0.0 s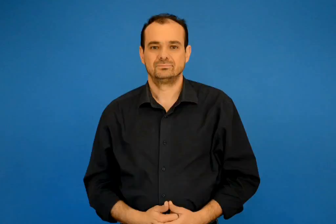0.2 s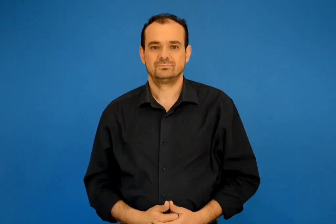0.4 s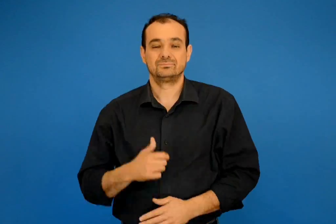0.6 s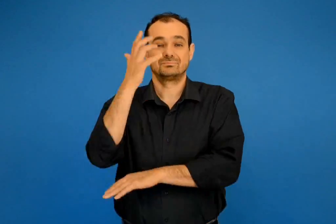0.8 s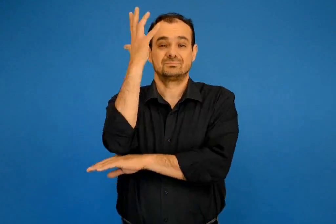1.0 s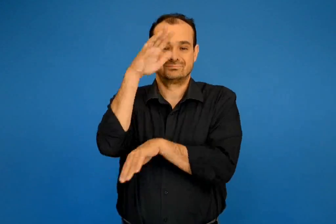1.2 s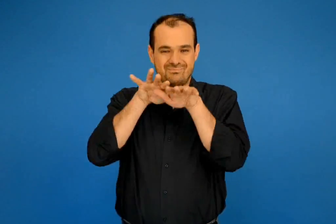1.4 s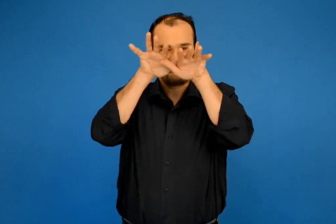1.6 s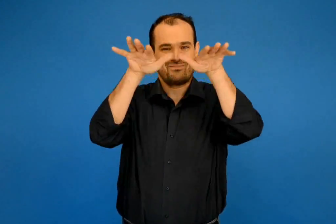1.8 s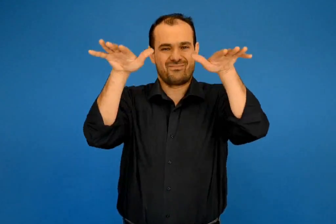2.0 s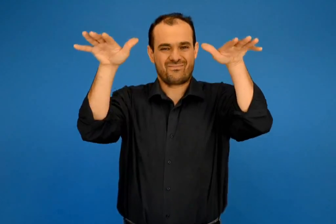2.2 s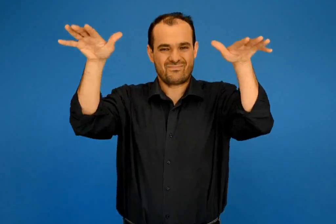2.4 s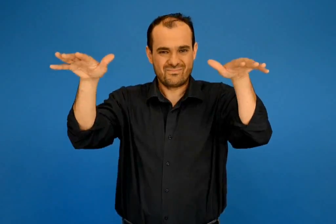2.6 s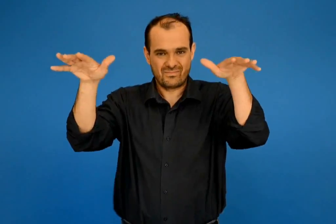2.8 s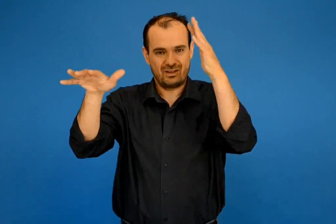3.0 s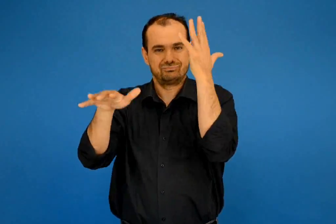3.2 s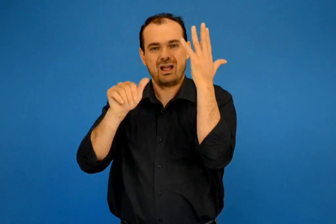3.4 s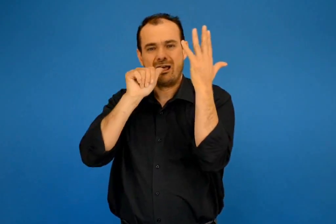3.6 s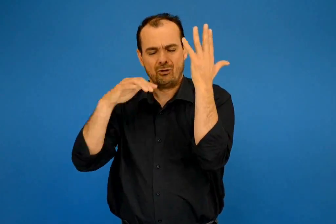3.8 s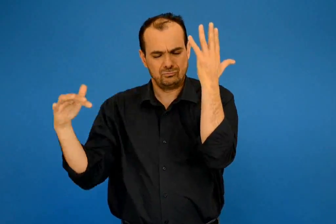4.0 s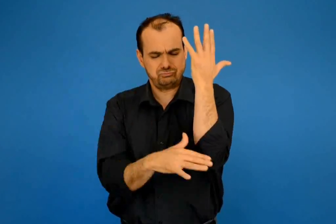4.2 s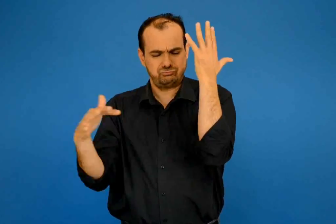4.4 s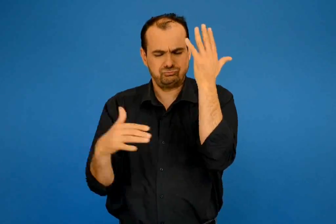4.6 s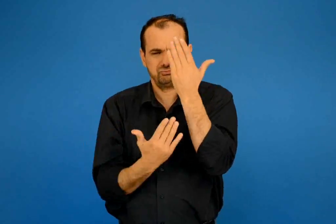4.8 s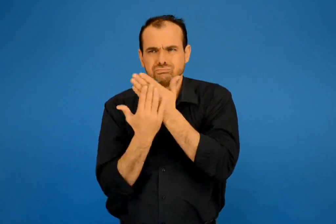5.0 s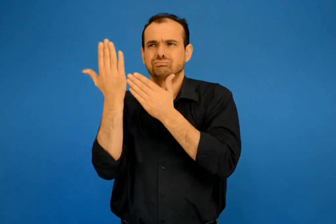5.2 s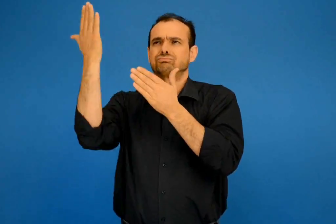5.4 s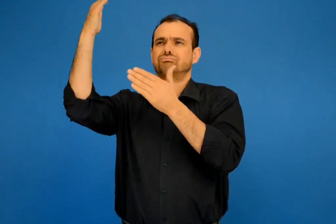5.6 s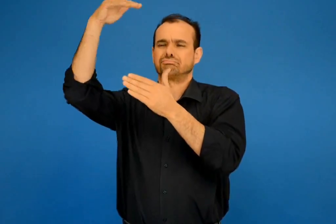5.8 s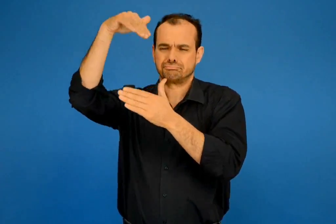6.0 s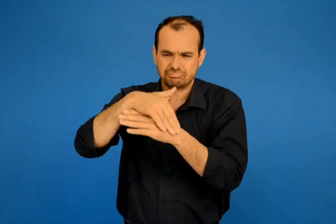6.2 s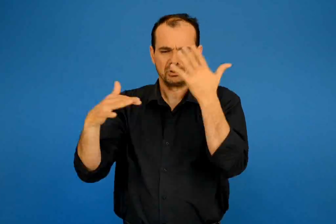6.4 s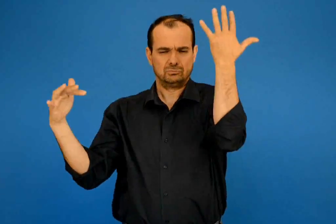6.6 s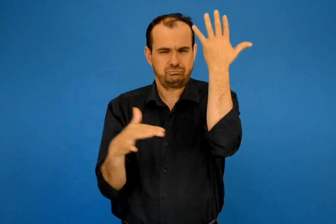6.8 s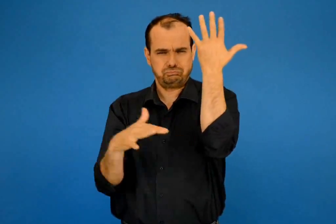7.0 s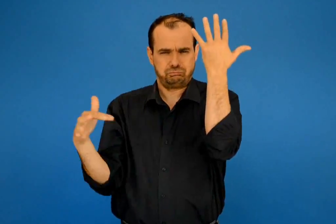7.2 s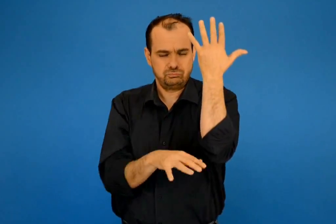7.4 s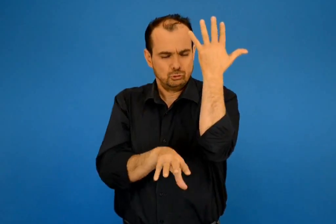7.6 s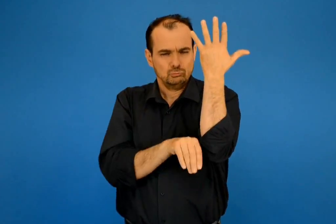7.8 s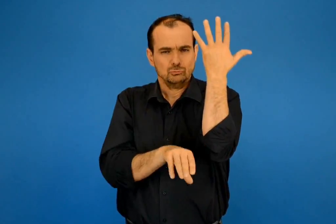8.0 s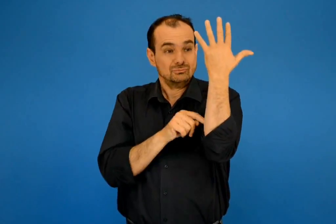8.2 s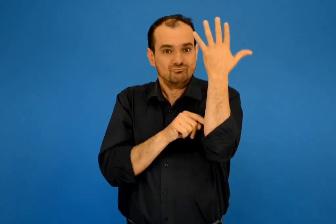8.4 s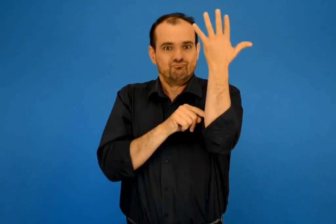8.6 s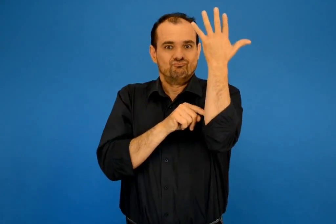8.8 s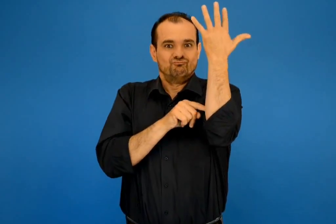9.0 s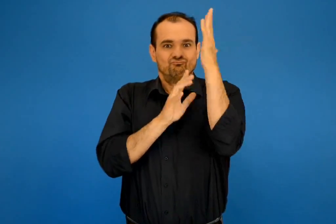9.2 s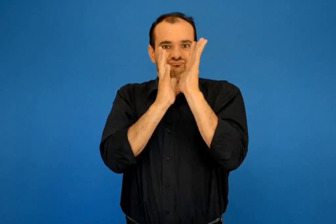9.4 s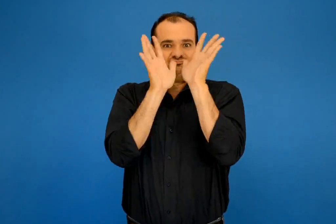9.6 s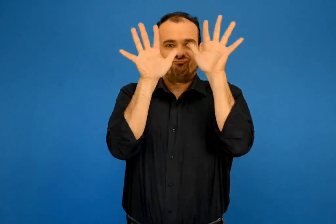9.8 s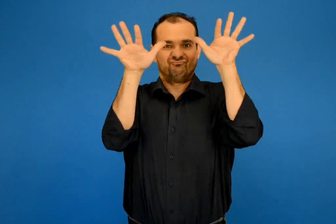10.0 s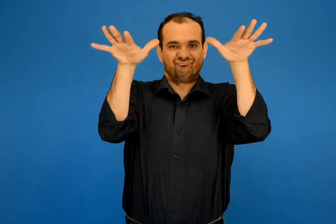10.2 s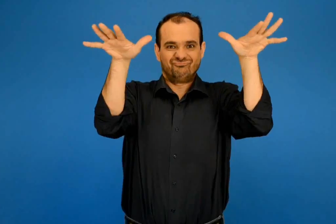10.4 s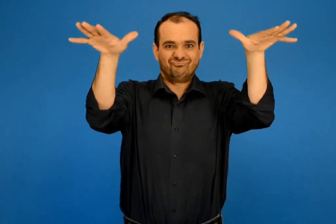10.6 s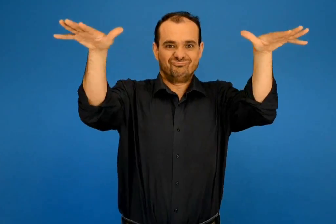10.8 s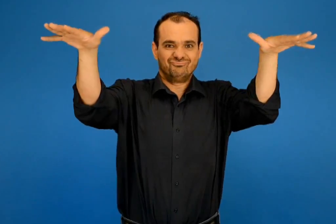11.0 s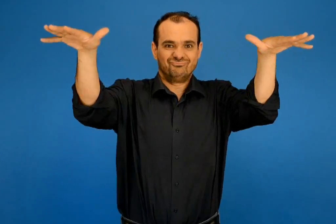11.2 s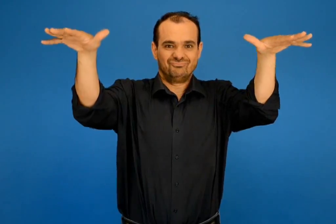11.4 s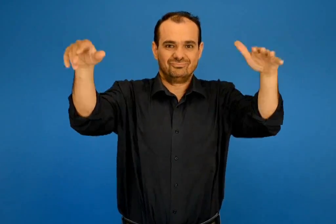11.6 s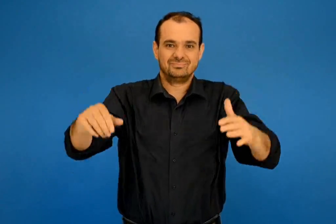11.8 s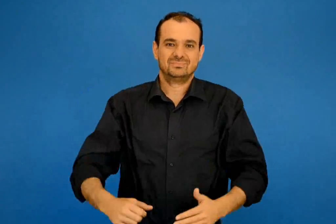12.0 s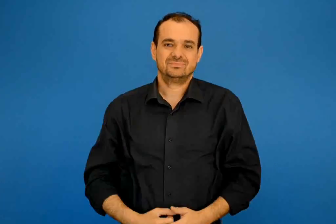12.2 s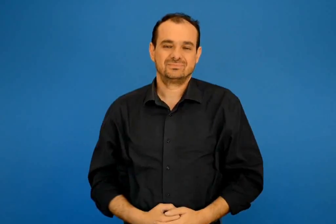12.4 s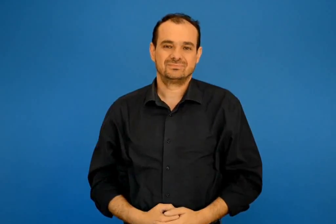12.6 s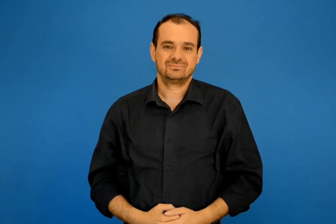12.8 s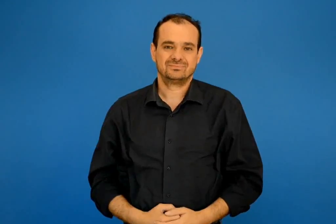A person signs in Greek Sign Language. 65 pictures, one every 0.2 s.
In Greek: αυτό βέβαια το χρωστούσε στα γάργαρα νερά της πηγής που κυλούσαν διπλά του και τον πότιζαν μέρα νύχτα κι αυτός όλο μεγάλωνε μεγάλωνε
